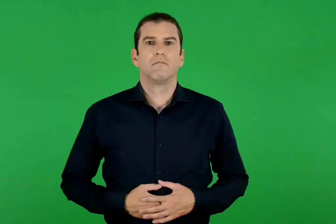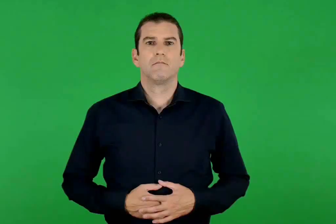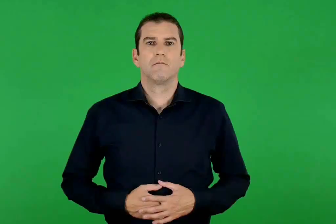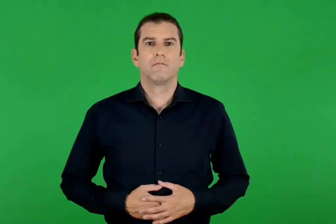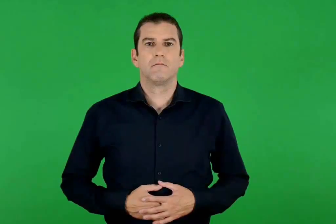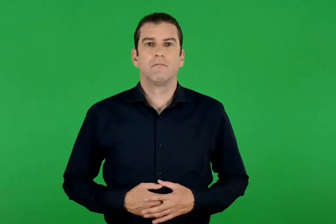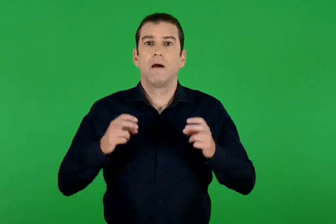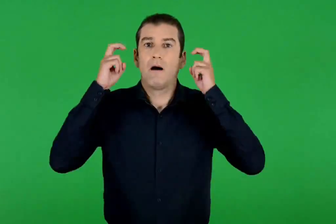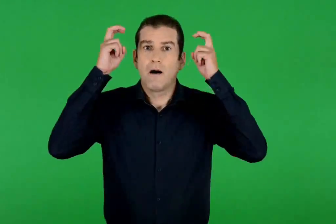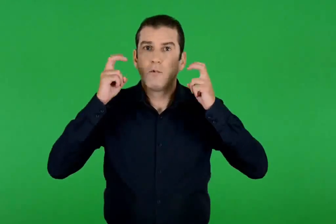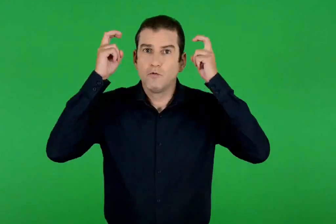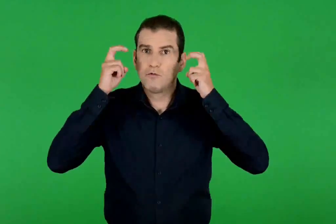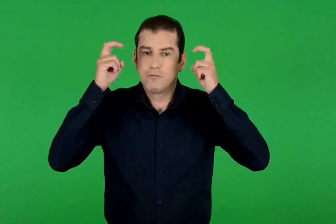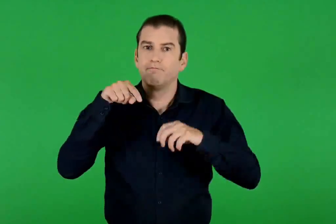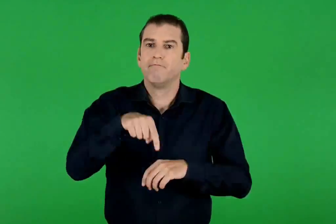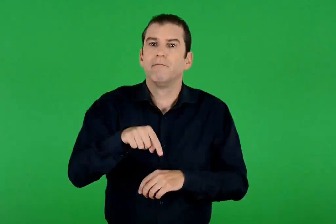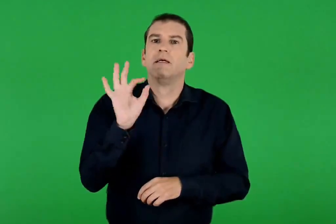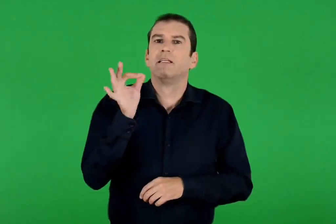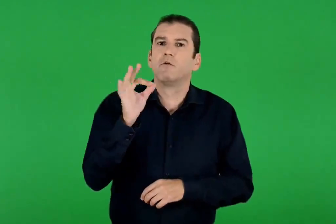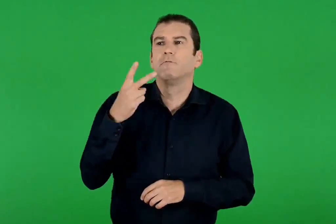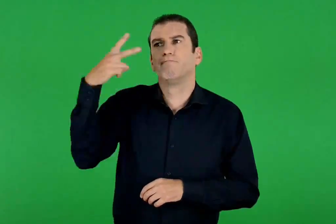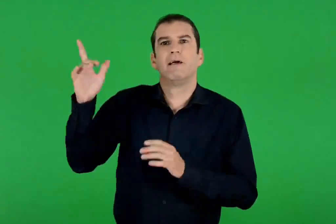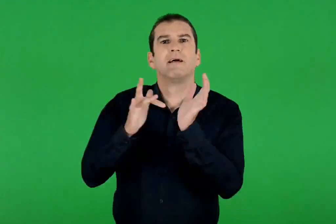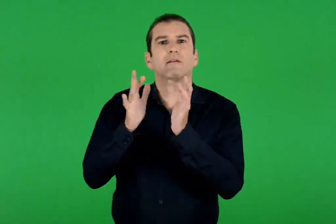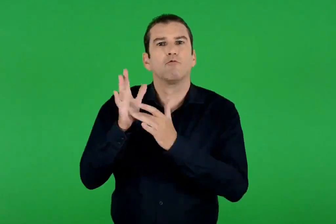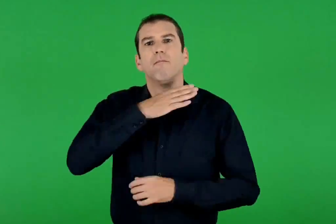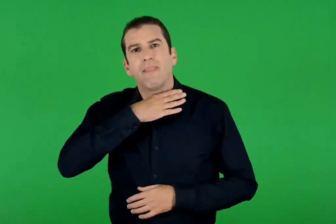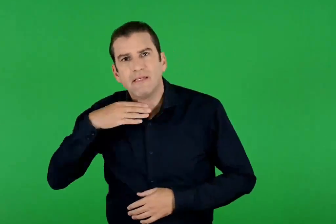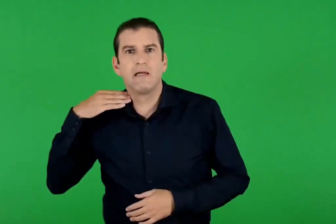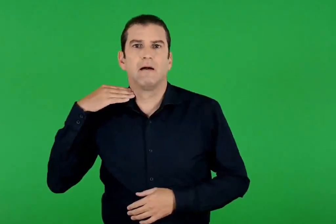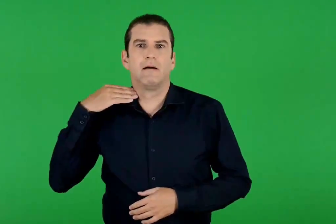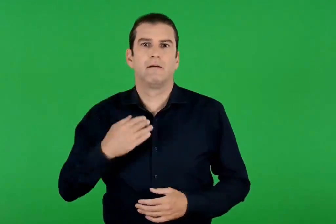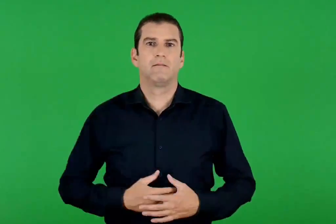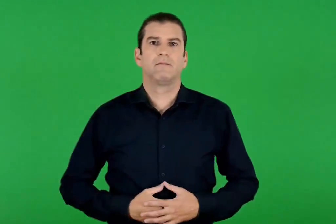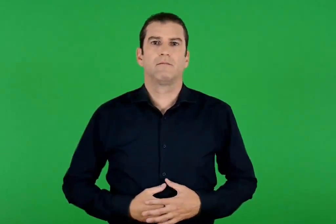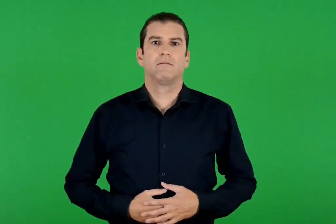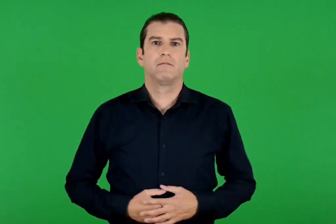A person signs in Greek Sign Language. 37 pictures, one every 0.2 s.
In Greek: ο αμνός , που συμβολίζει τη θυσία του χριστού
